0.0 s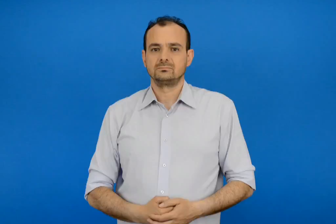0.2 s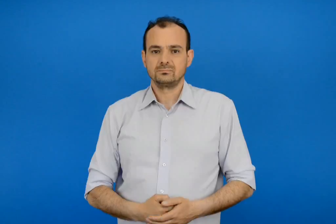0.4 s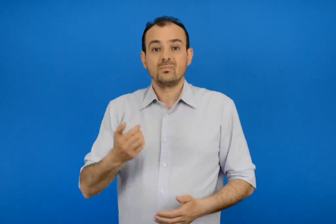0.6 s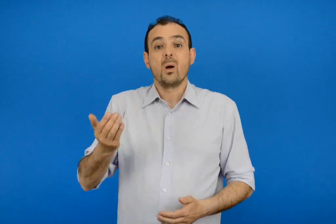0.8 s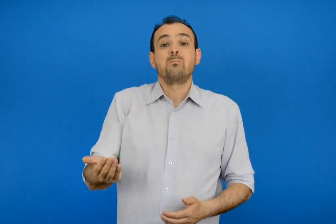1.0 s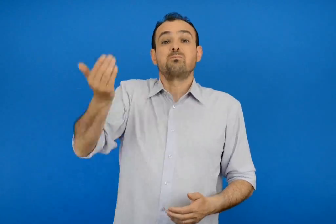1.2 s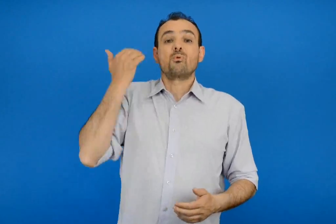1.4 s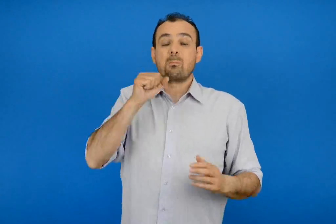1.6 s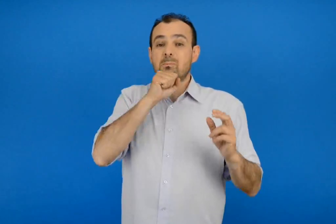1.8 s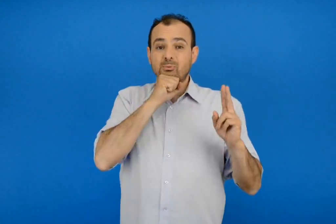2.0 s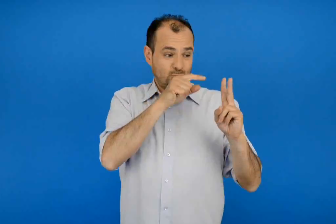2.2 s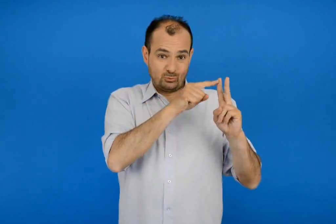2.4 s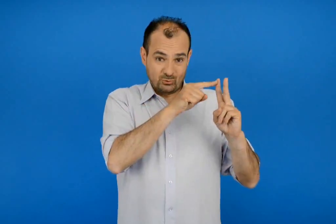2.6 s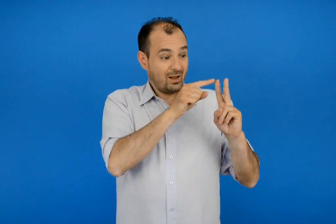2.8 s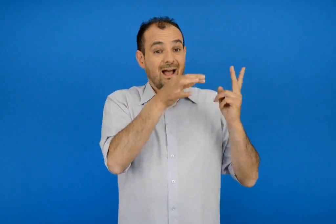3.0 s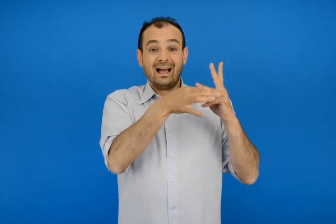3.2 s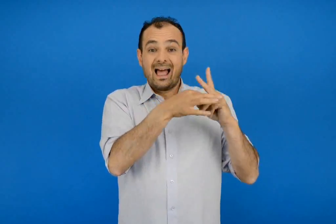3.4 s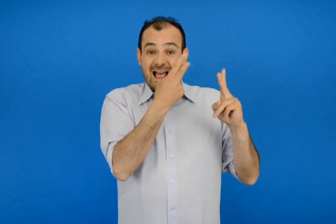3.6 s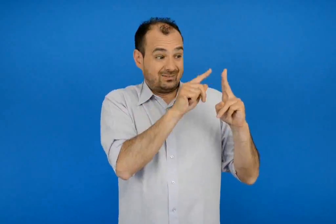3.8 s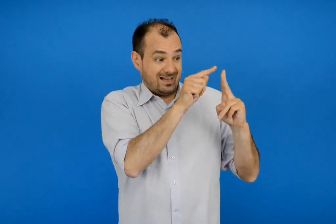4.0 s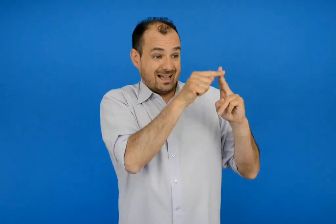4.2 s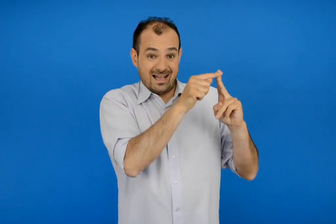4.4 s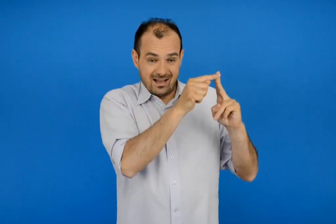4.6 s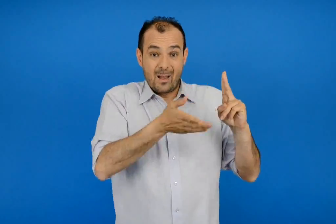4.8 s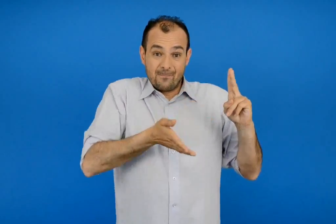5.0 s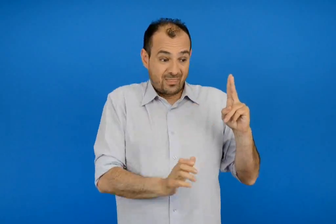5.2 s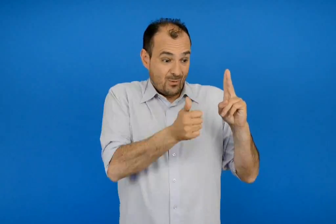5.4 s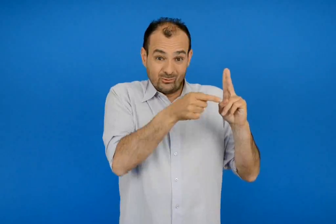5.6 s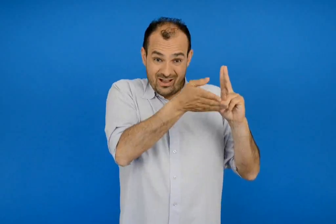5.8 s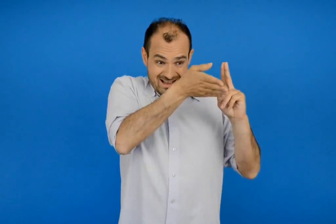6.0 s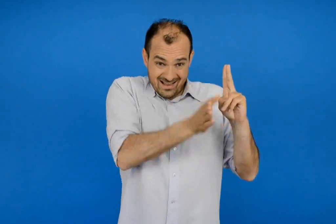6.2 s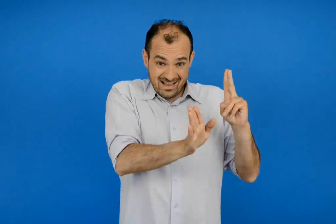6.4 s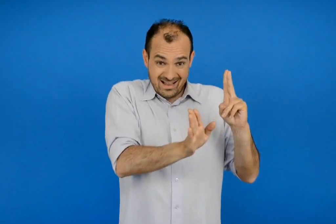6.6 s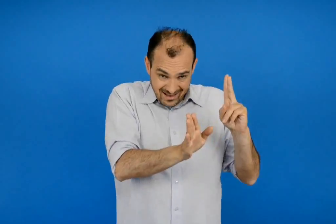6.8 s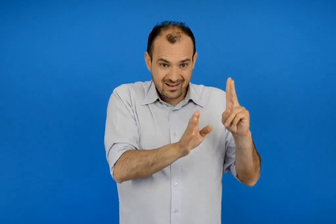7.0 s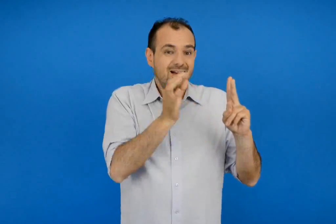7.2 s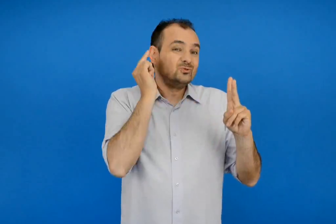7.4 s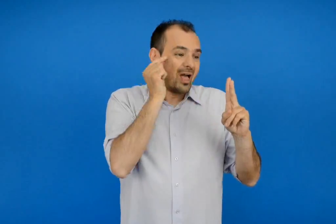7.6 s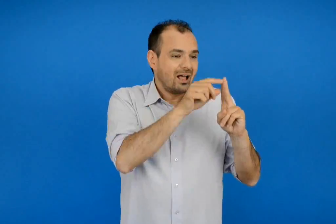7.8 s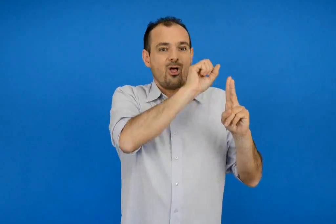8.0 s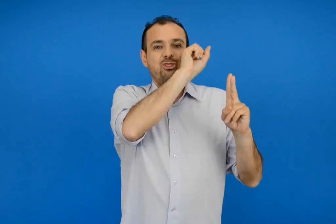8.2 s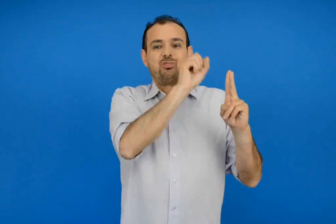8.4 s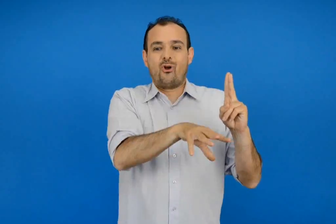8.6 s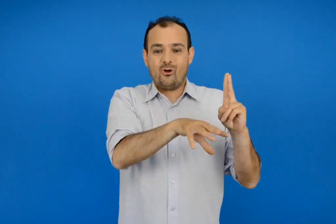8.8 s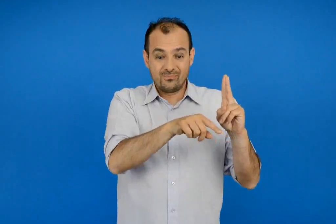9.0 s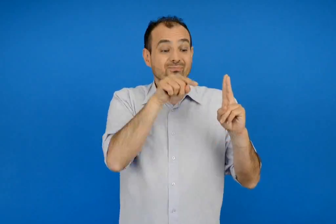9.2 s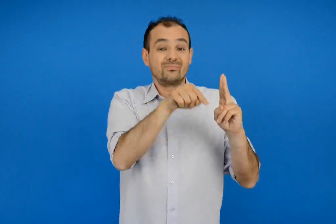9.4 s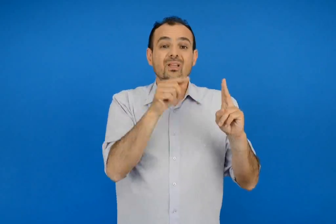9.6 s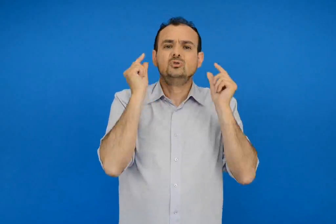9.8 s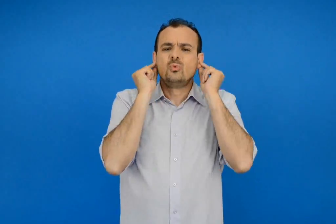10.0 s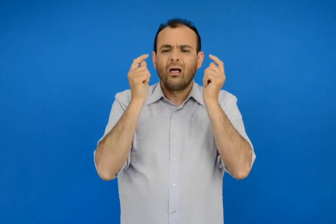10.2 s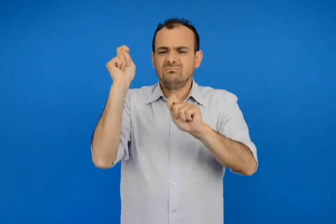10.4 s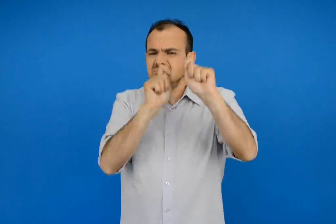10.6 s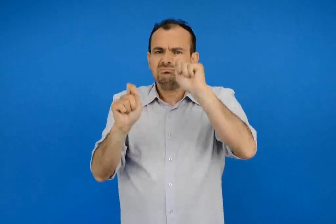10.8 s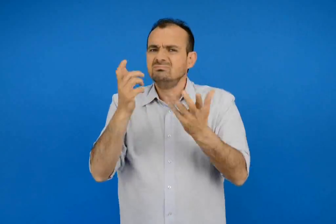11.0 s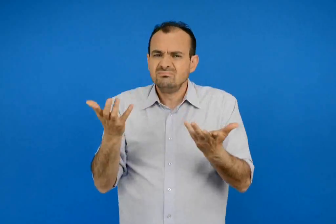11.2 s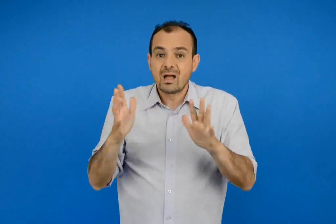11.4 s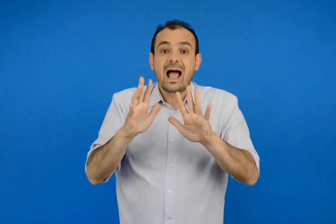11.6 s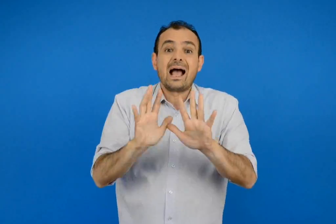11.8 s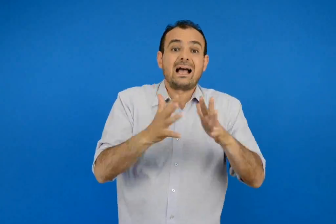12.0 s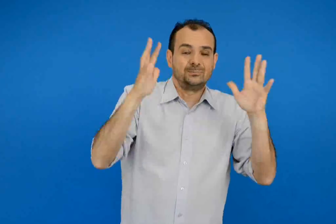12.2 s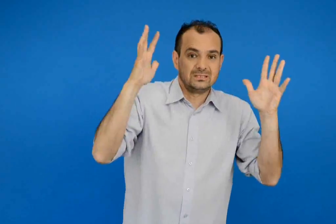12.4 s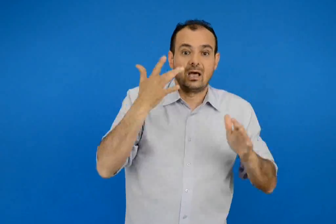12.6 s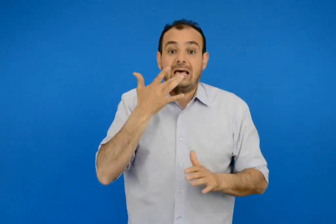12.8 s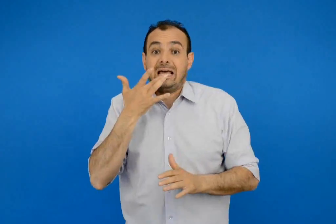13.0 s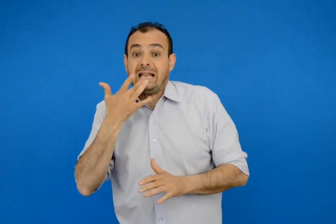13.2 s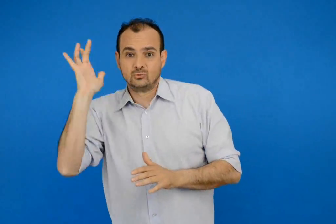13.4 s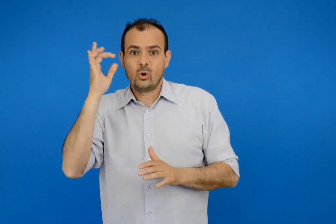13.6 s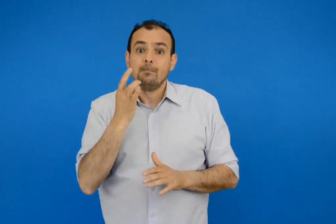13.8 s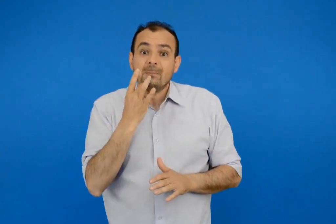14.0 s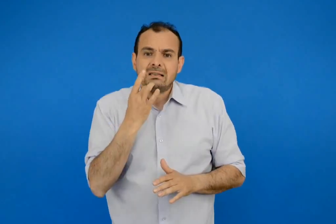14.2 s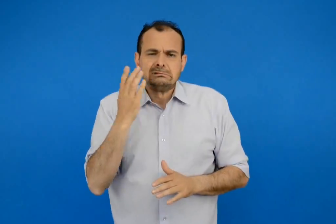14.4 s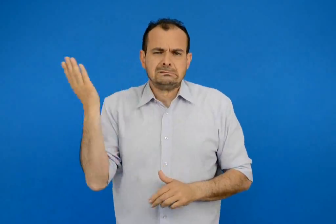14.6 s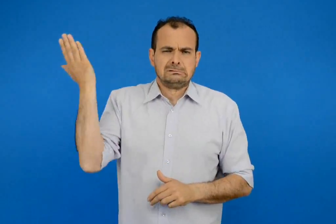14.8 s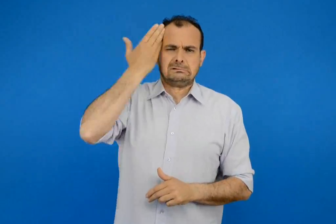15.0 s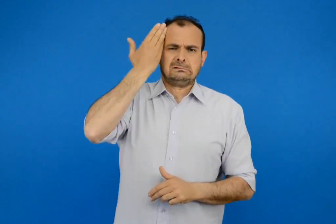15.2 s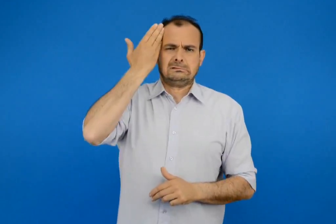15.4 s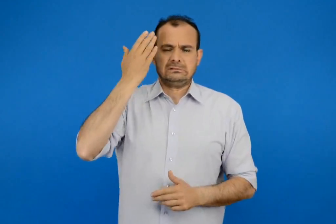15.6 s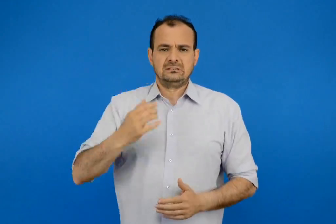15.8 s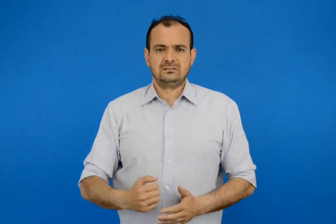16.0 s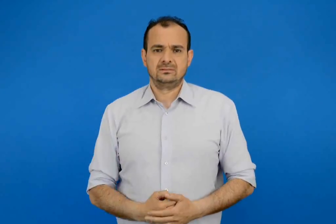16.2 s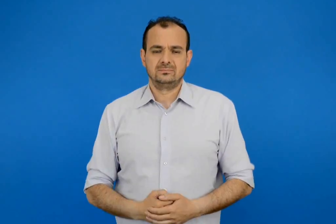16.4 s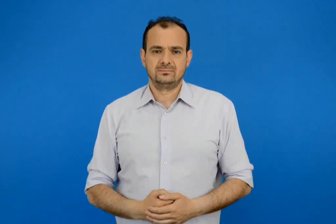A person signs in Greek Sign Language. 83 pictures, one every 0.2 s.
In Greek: τα σκουλαρίκια είναι δώρο του προπάππου στη γυναικά του όταν γεννήθηκε το πρώτο τους παιδί είναι φτιαγμένα από ασημί χρυσό και πολύτιμες πέτρες
